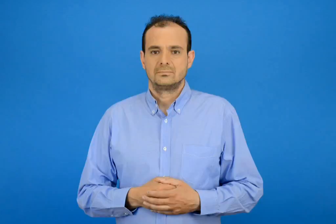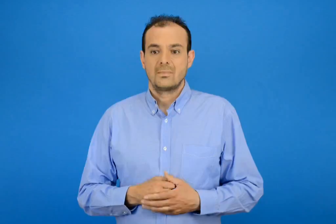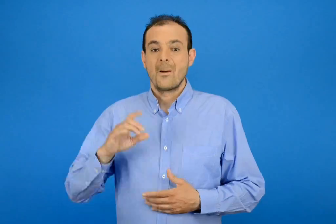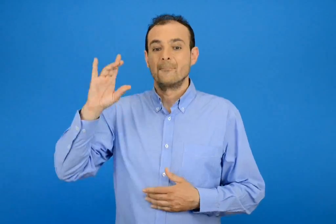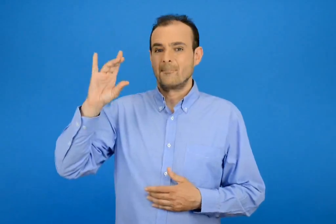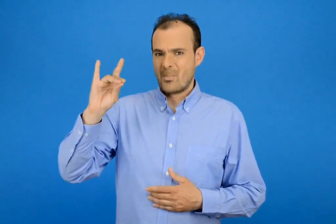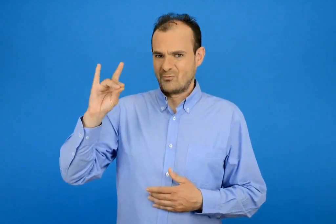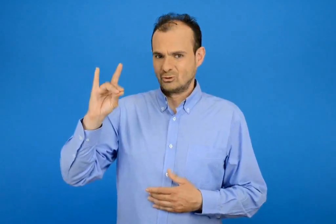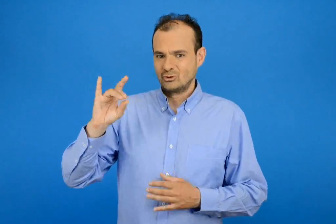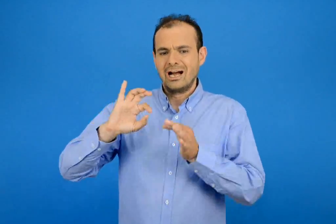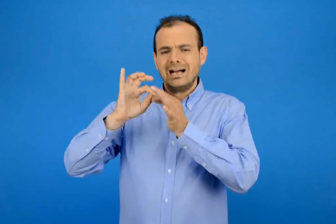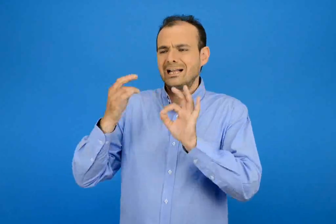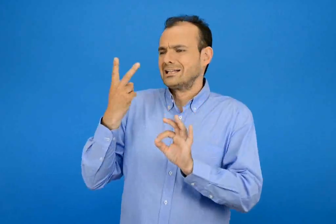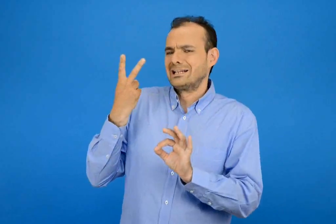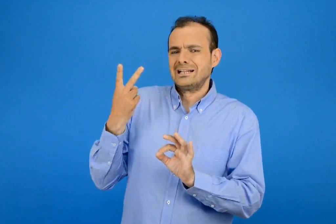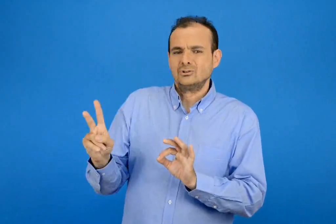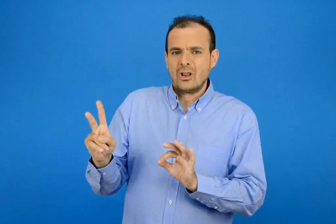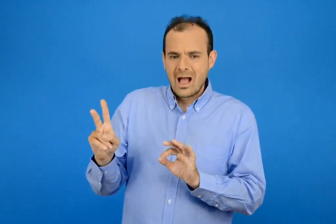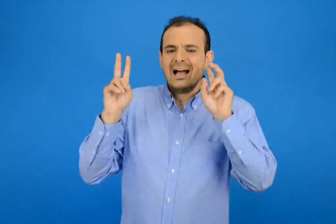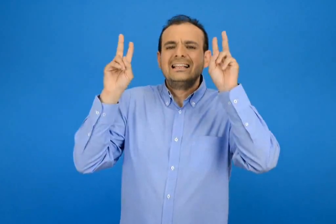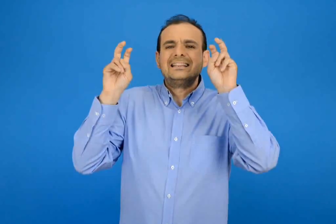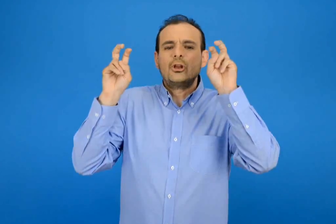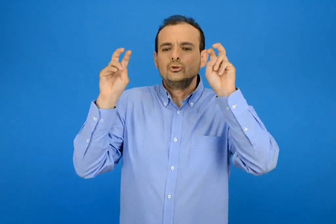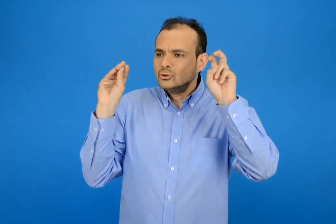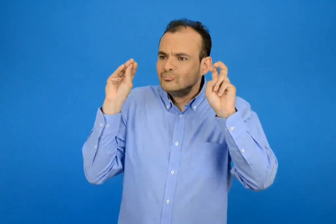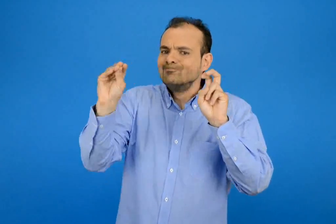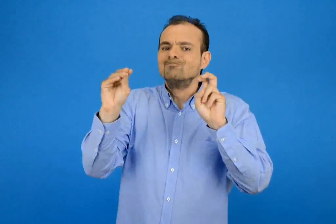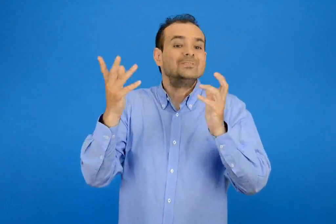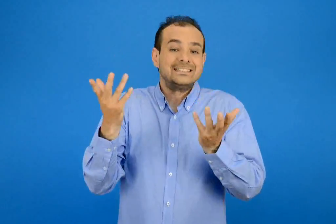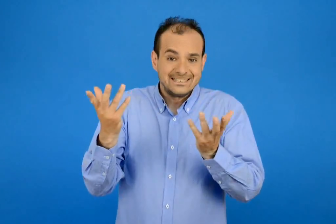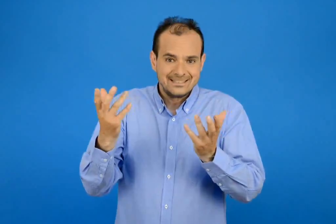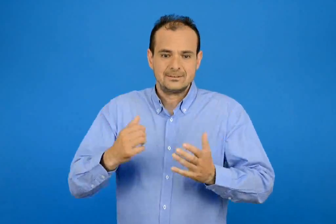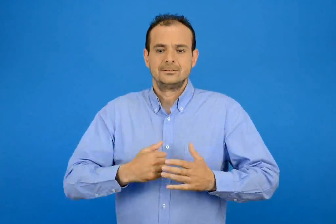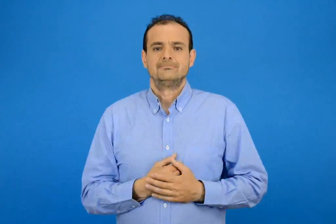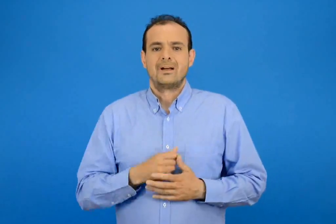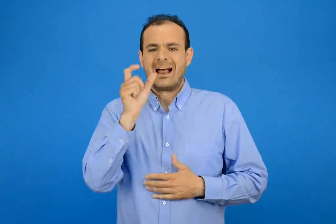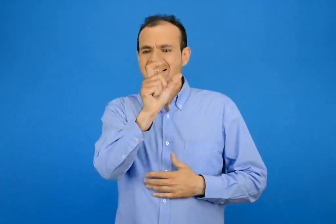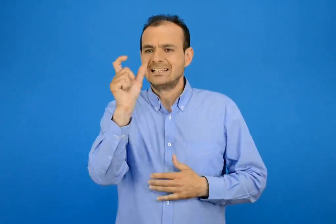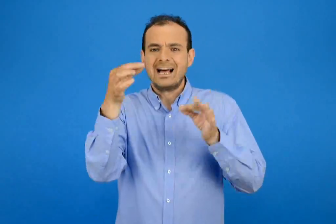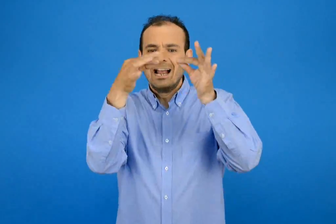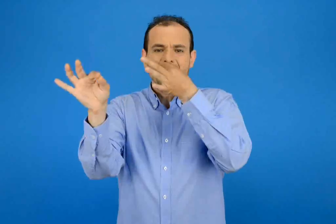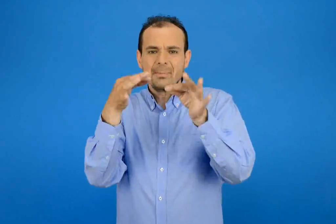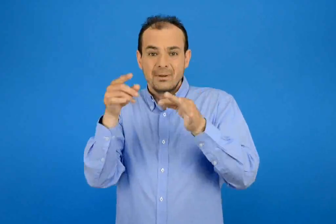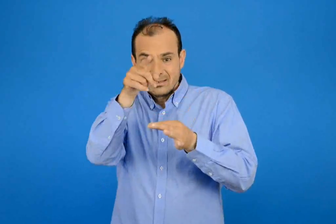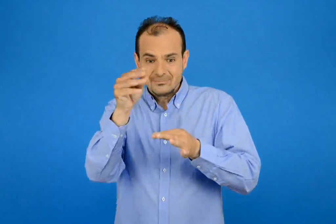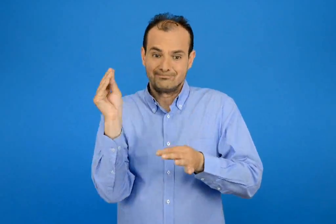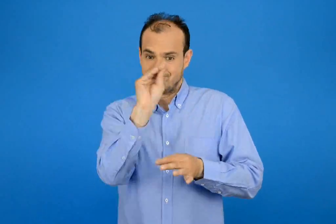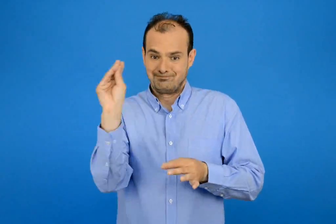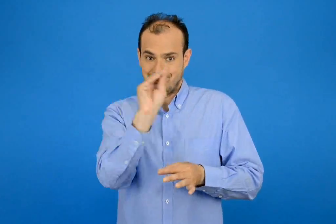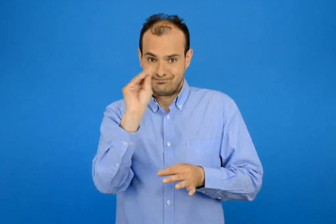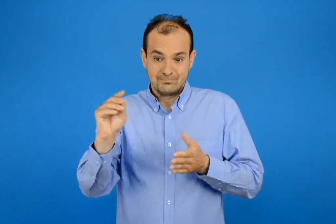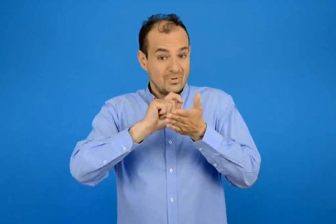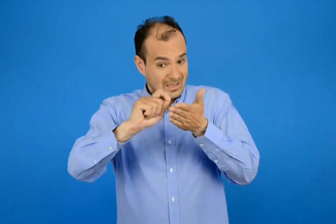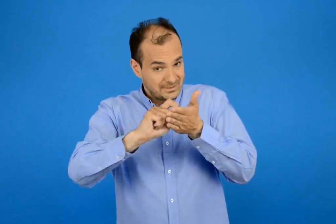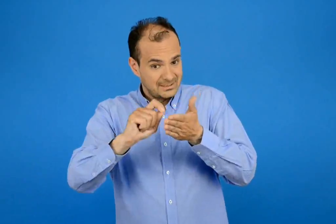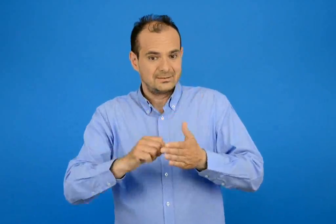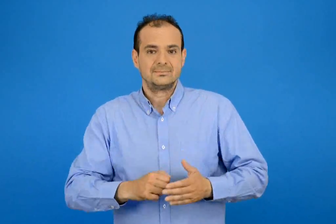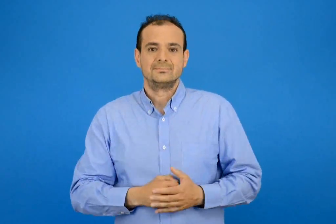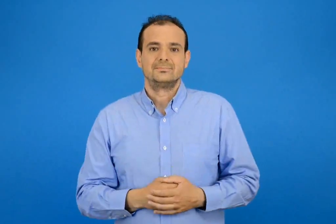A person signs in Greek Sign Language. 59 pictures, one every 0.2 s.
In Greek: τι τίτλο έδωσε ο μολυβιος στην ιστορία του ; γράψε τις λέξεις που λείπουν
